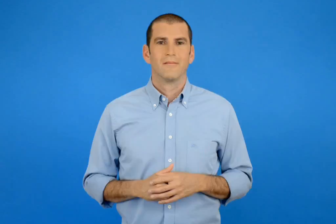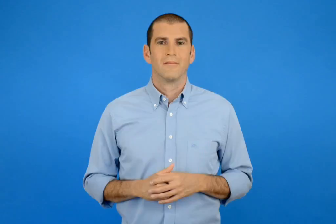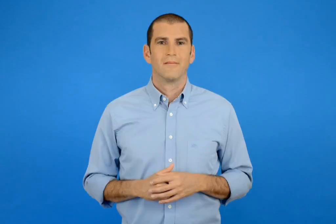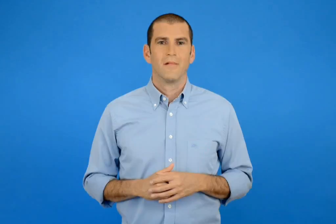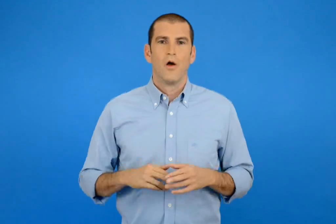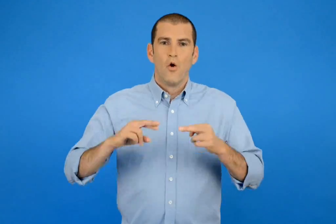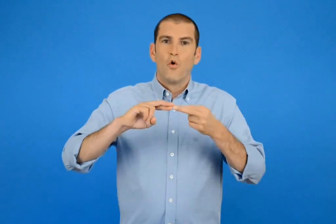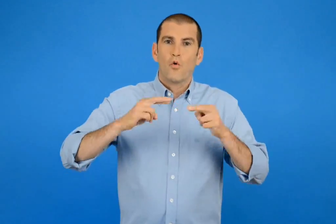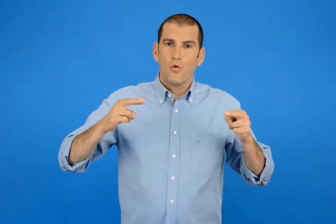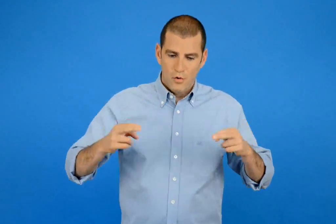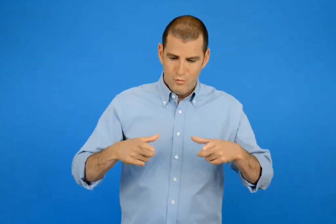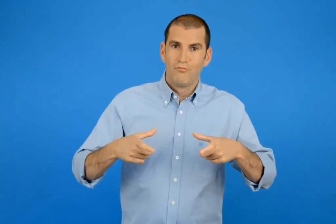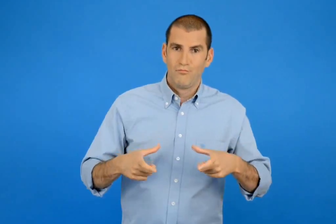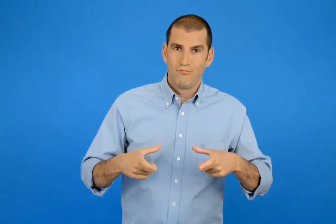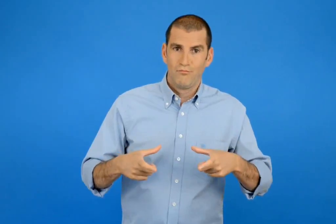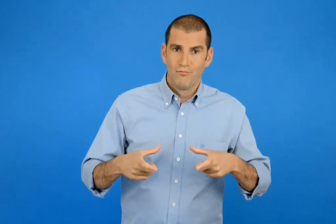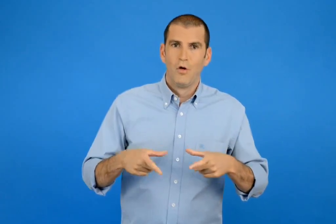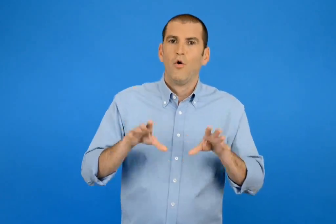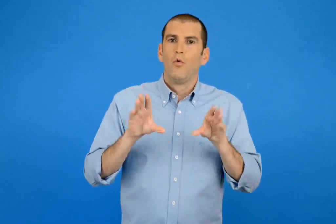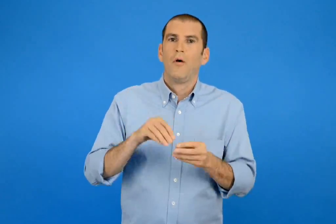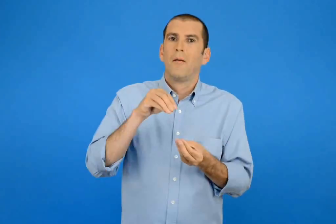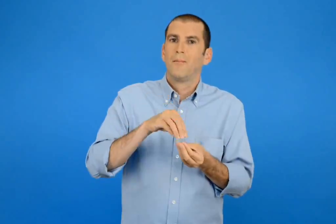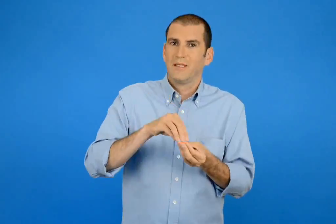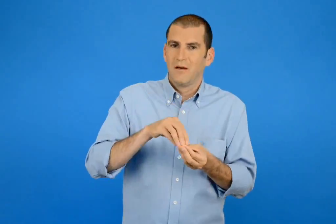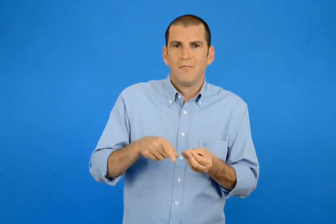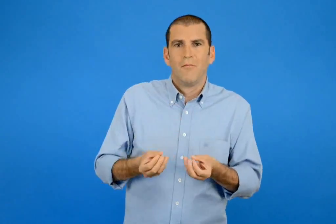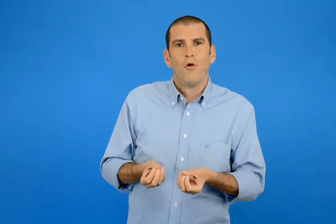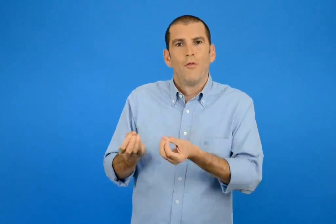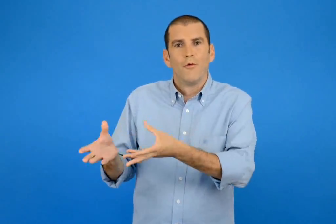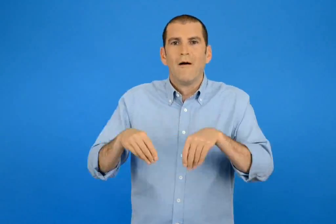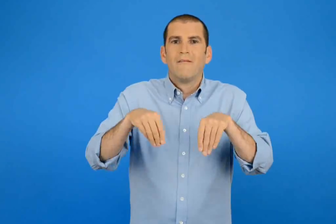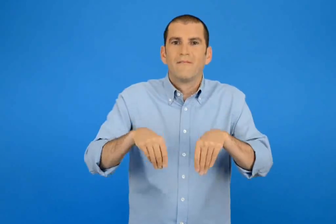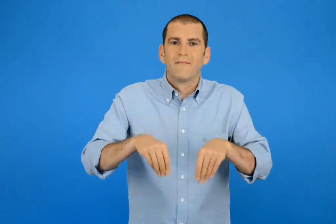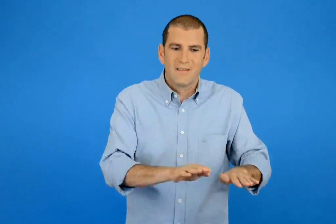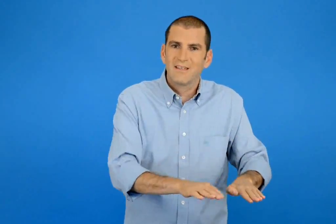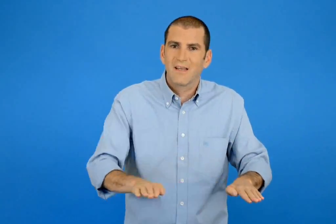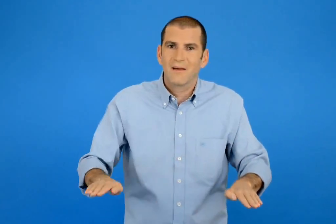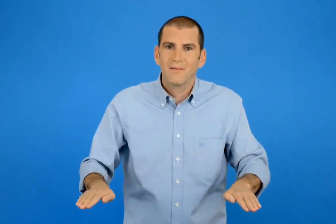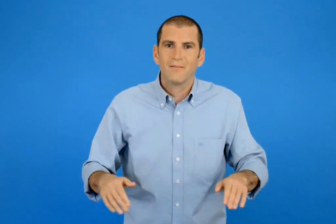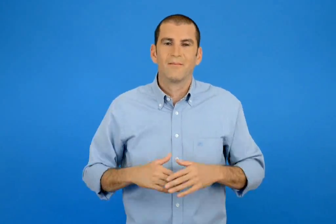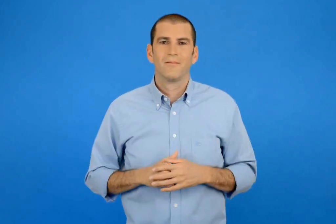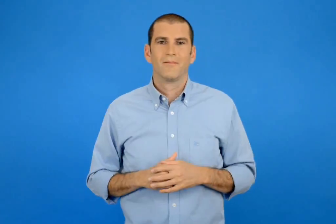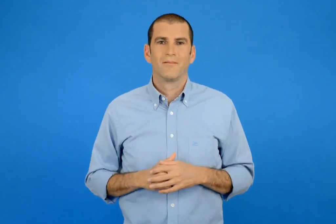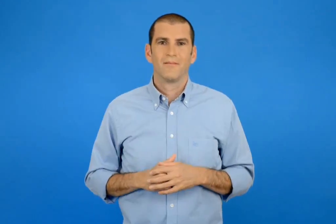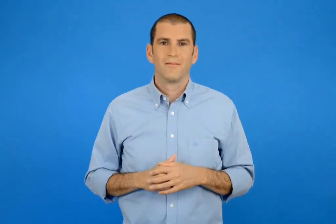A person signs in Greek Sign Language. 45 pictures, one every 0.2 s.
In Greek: πασχαλινό κουλούρι για τα βαφτιστήρια
